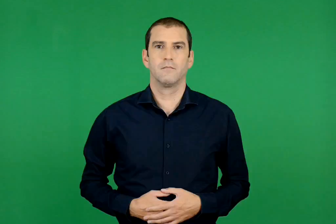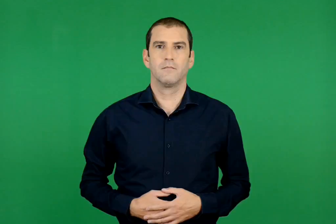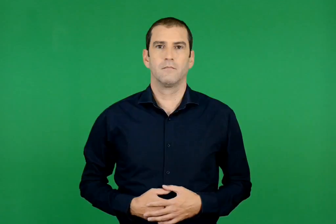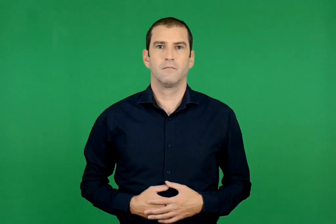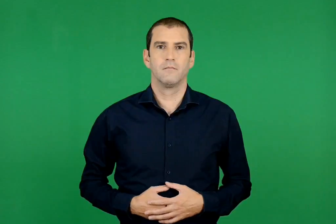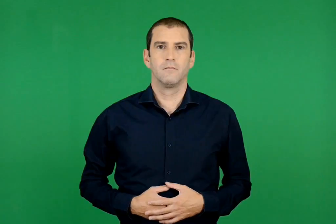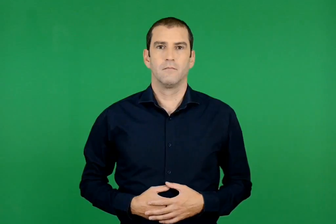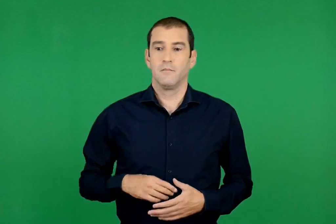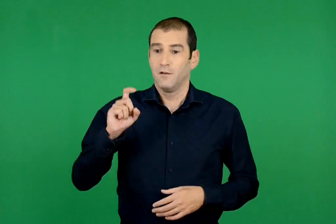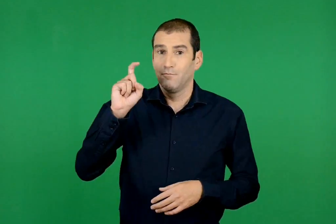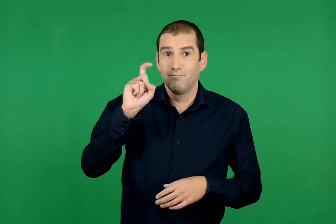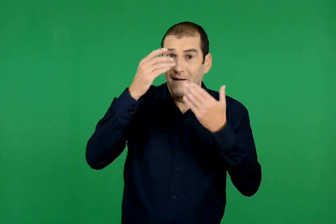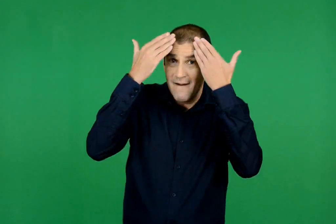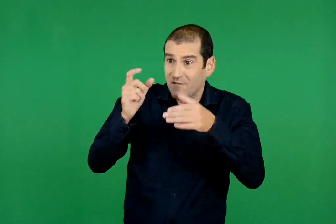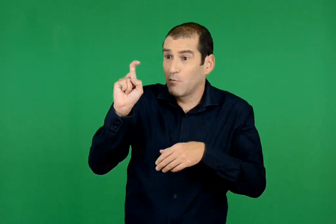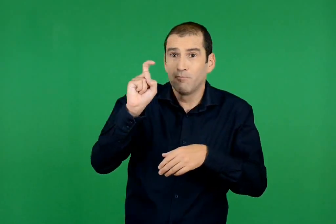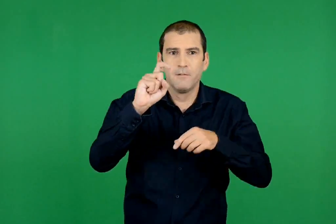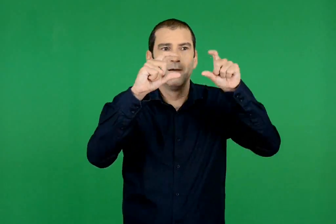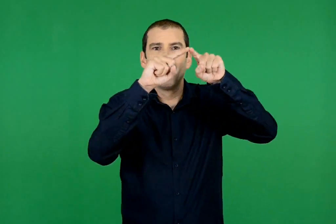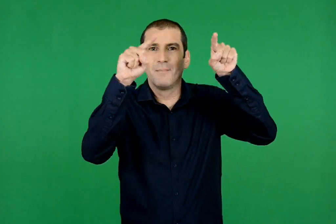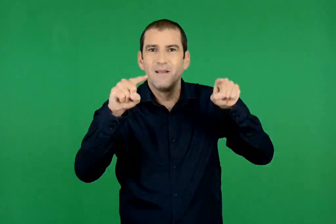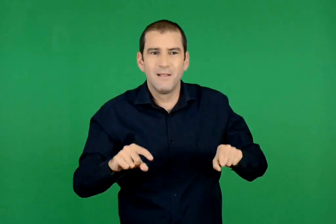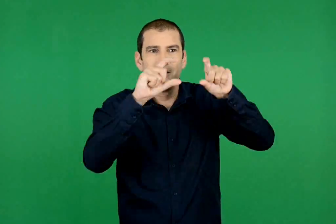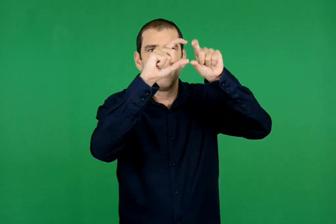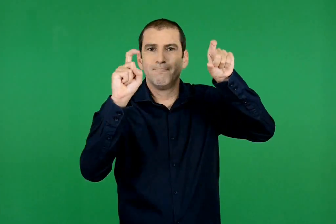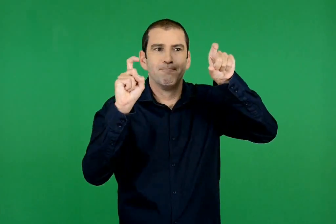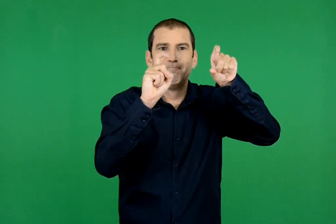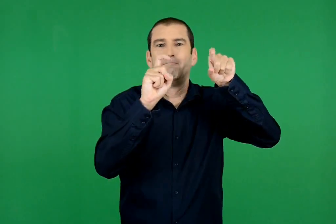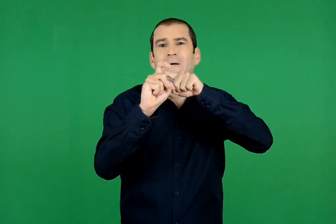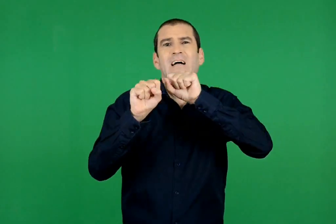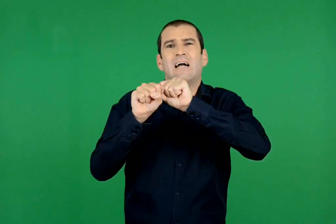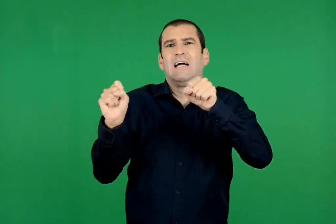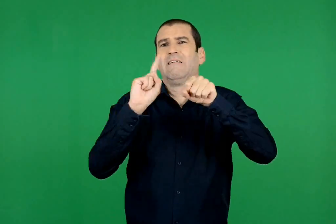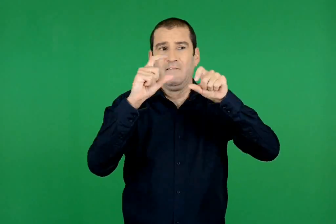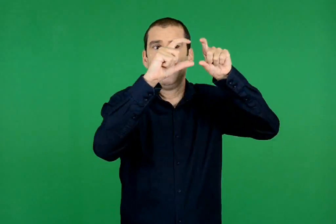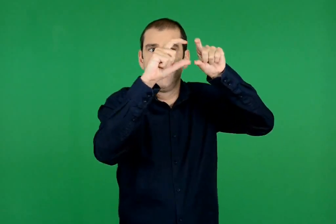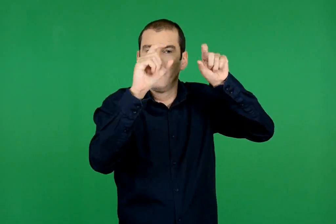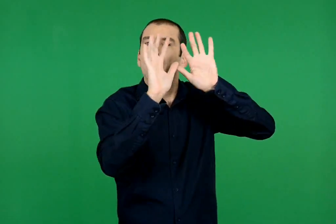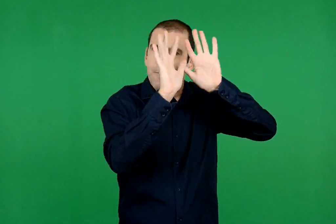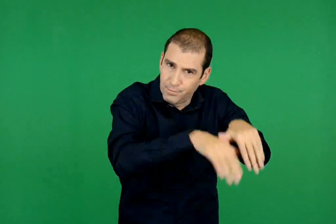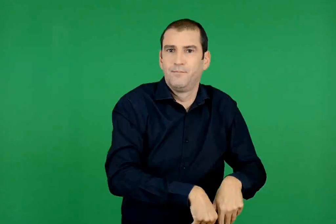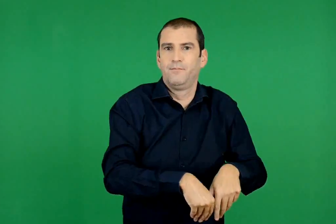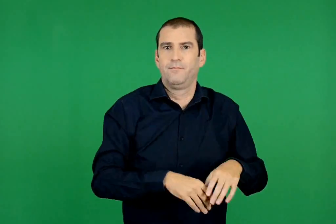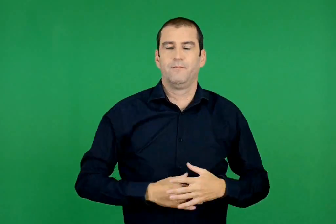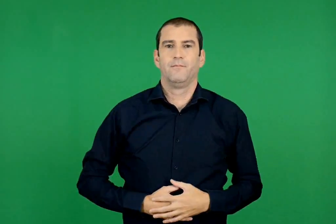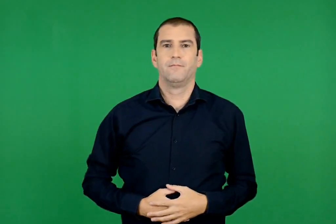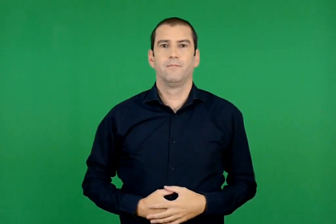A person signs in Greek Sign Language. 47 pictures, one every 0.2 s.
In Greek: πρέπει να γκρεμίσουμε από πάνω την πύλη να μην το χαλάσουμε το αφιέρωμα
